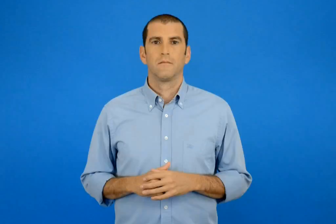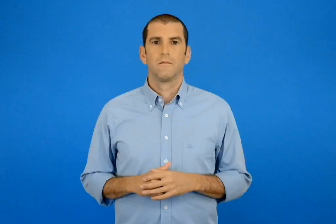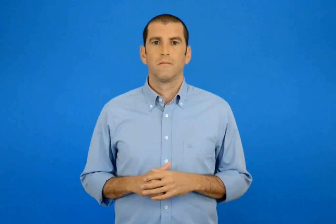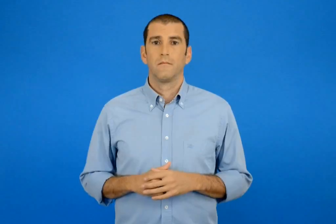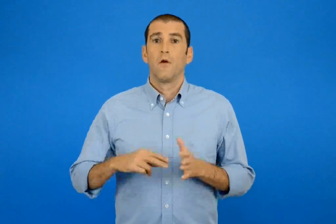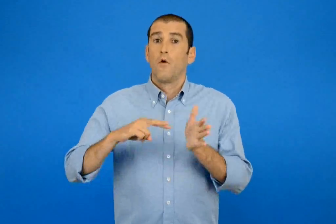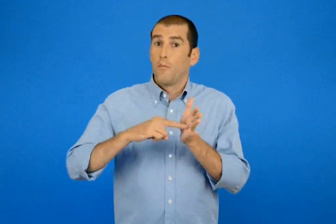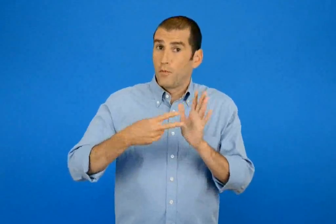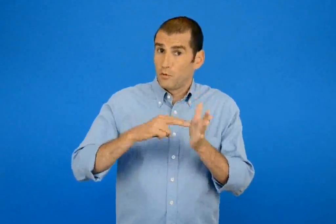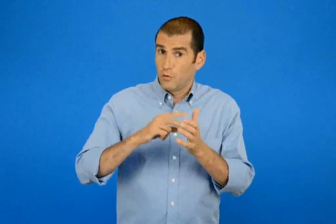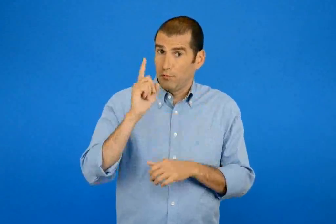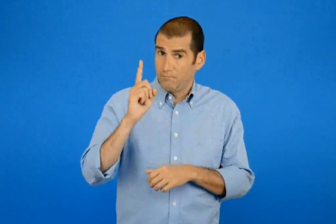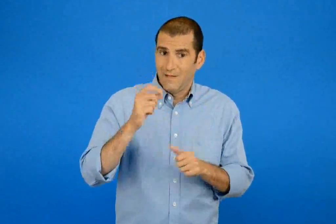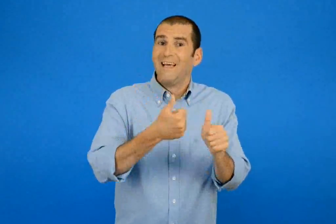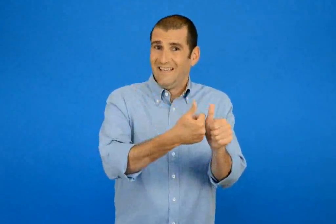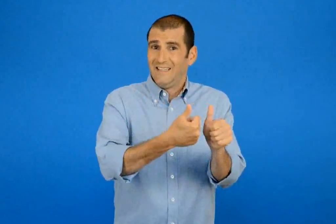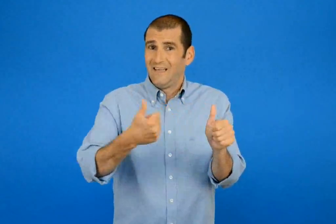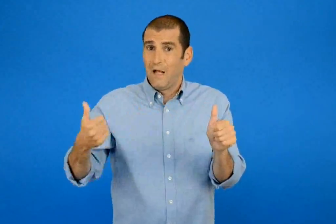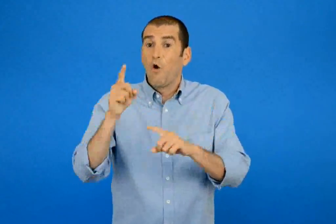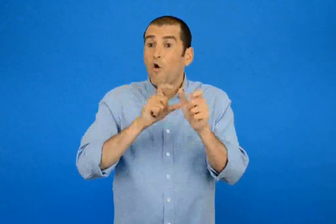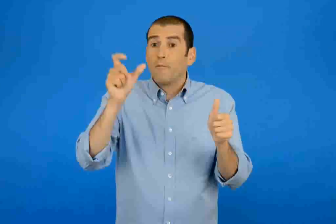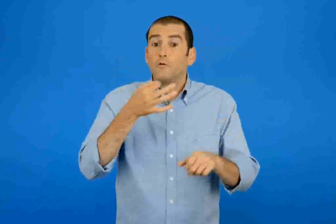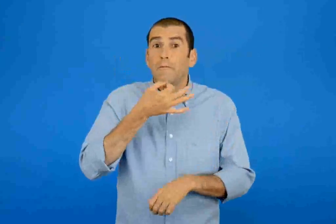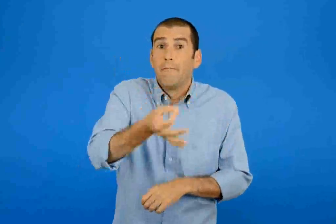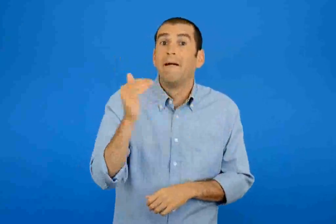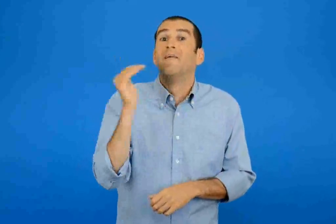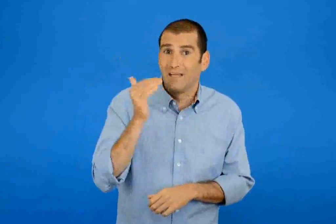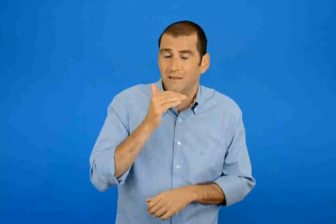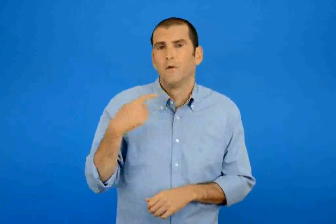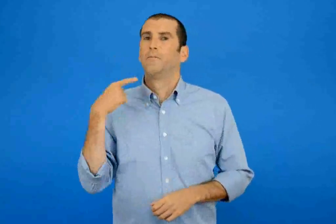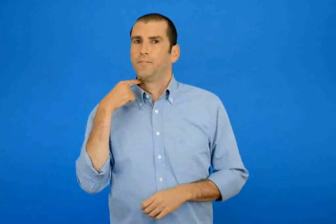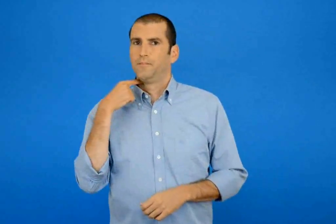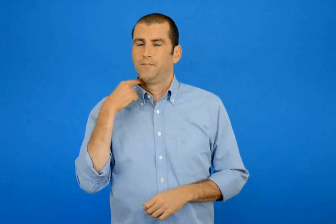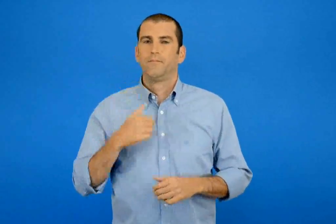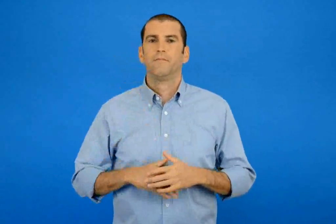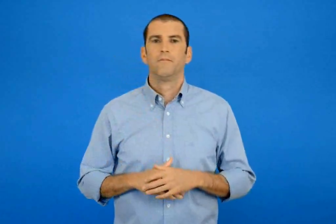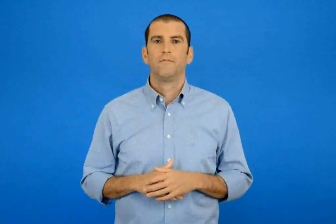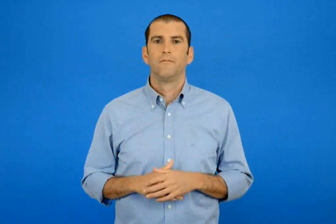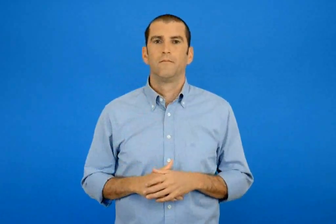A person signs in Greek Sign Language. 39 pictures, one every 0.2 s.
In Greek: προσέξτε όμως όποιος μιλήσει χωρίς να είναι η σειρά του θα χάσει
